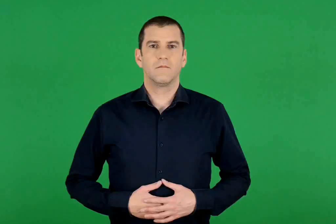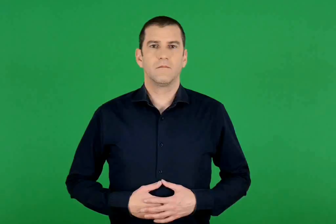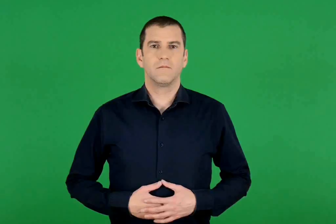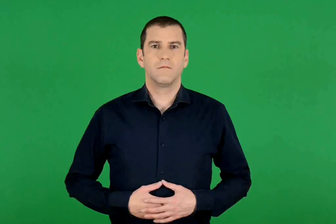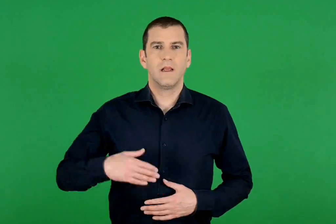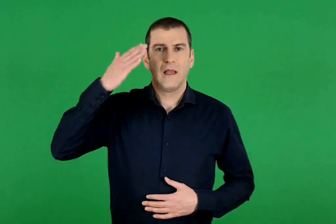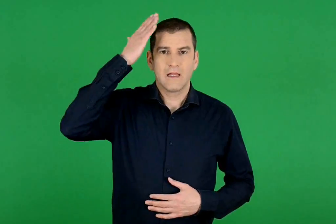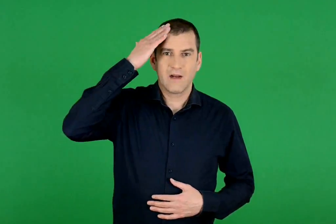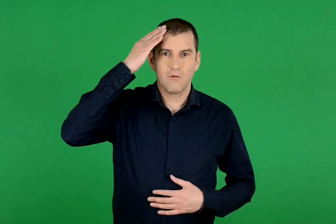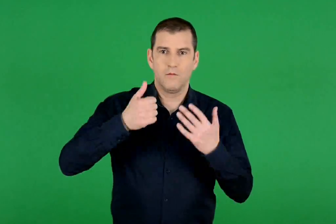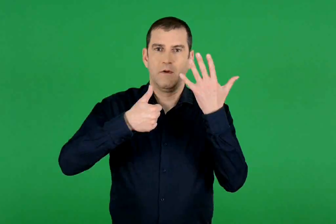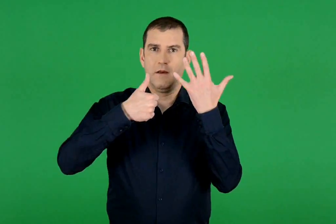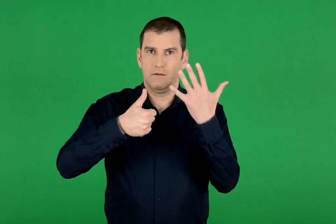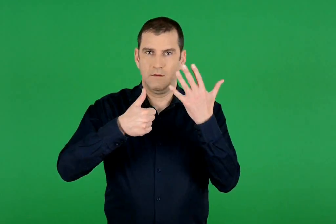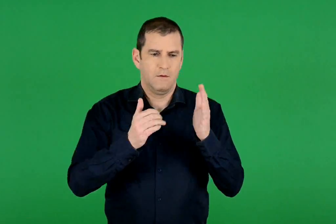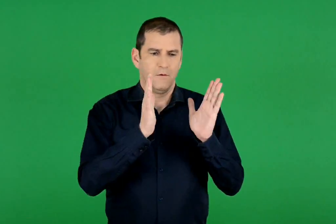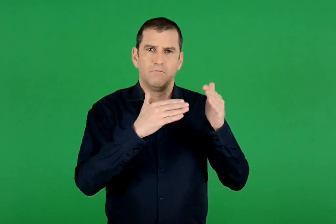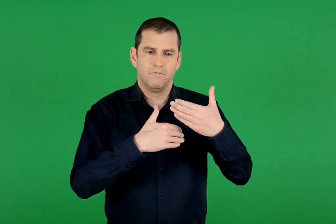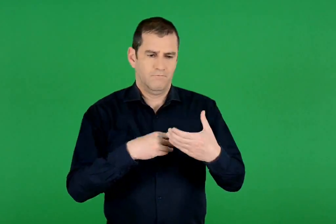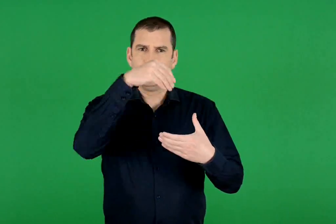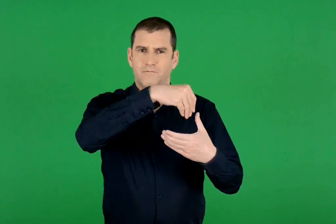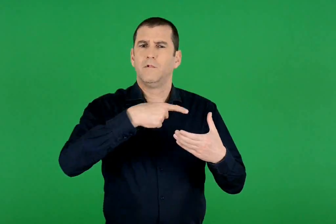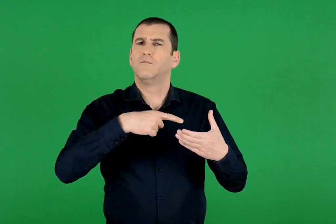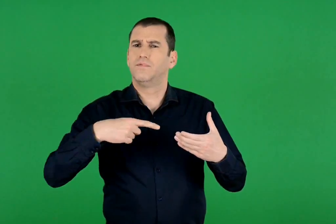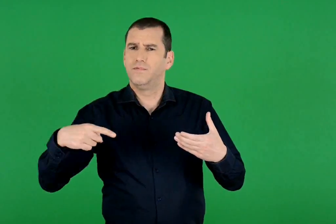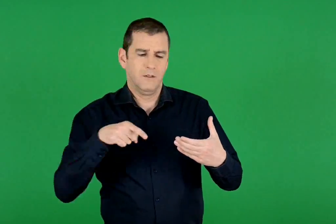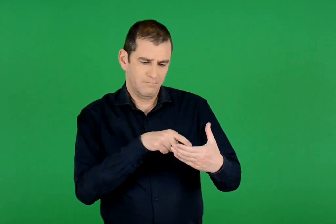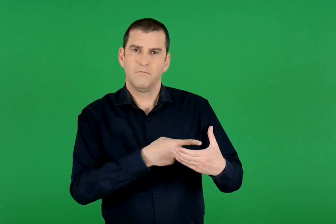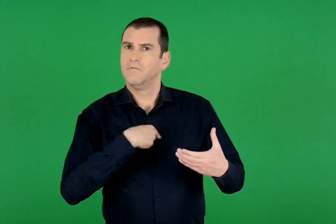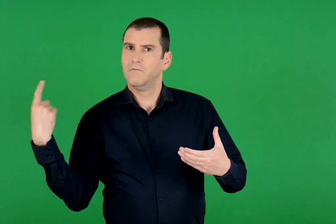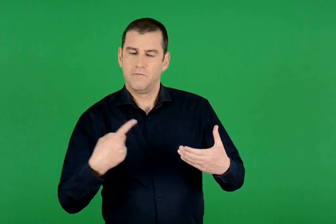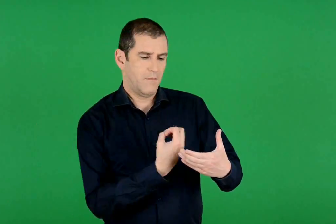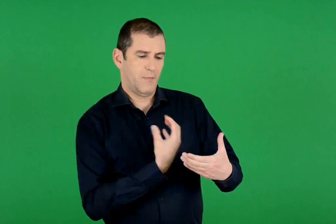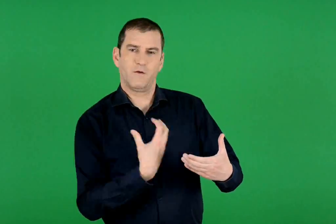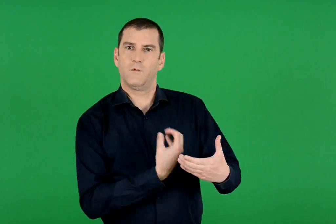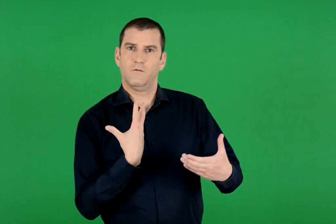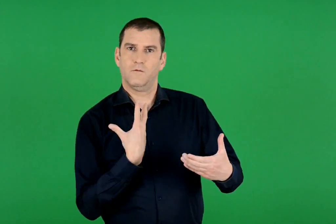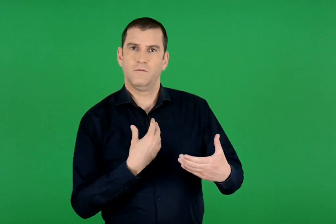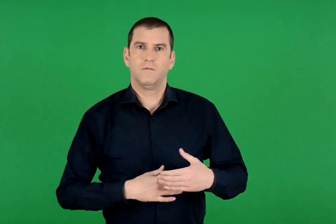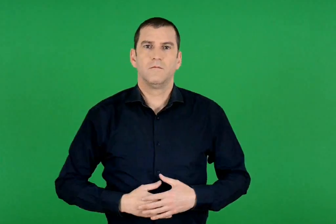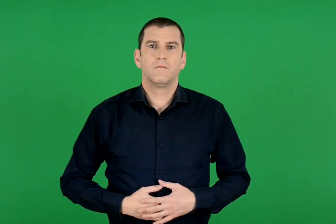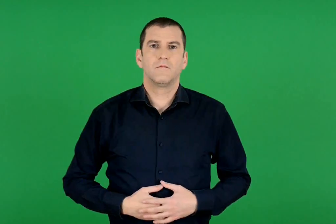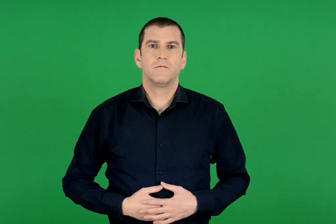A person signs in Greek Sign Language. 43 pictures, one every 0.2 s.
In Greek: κεφάλαιο 6. οι συσκευασίες μας πληροφορούν
